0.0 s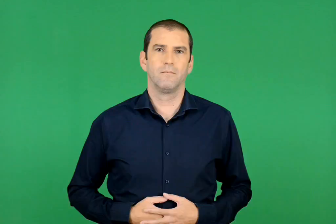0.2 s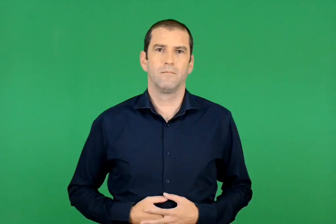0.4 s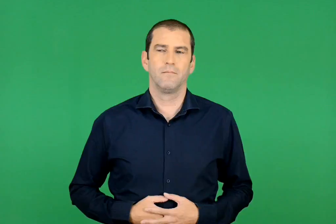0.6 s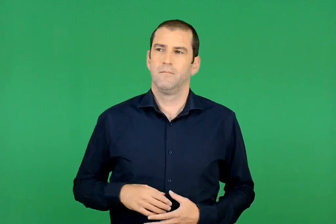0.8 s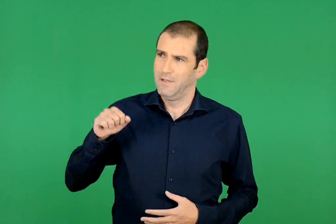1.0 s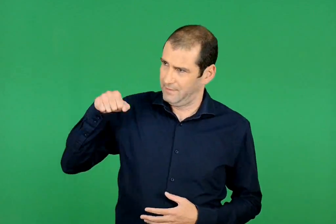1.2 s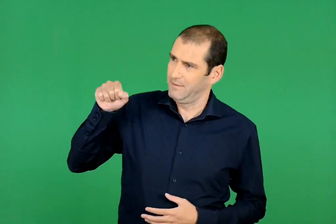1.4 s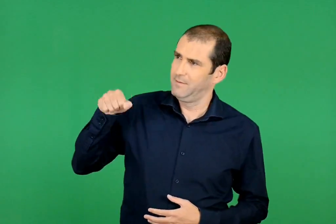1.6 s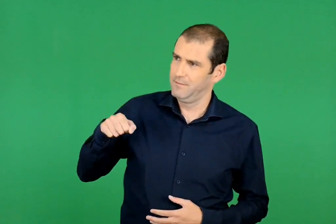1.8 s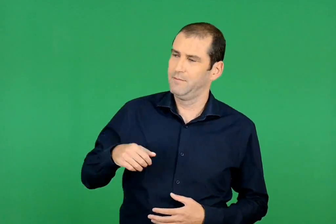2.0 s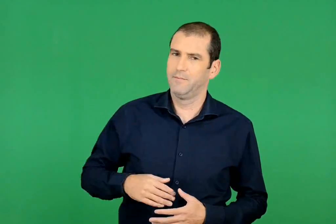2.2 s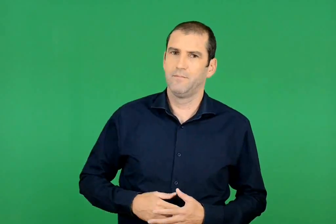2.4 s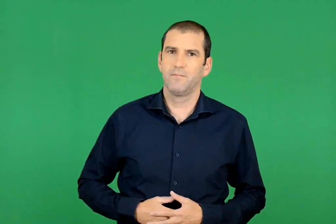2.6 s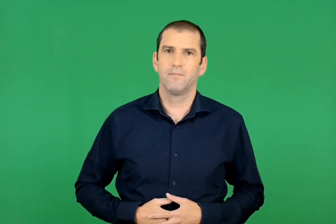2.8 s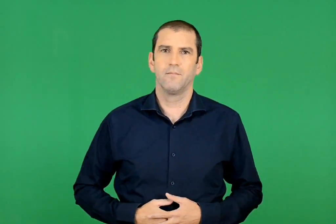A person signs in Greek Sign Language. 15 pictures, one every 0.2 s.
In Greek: ναι , ναι
